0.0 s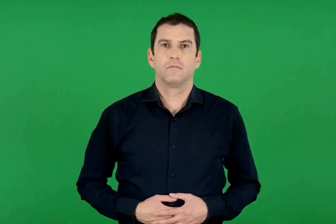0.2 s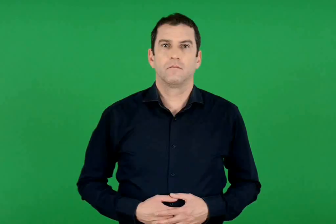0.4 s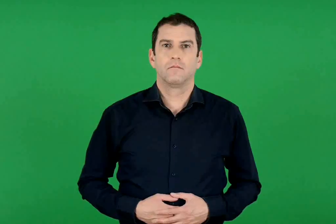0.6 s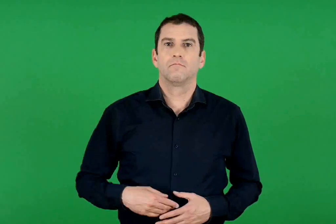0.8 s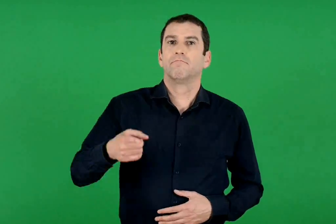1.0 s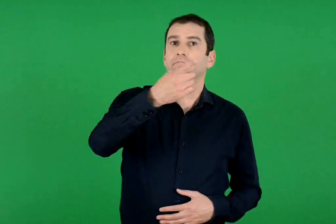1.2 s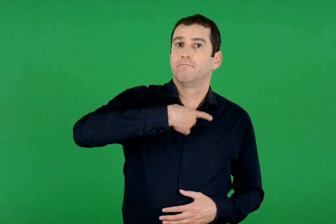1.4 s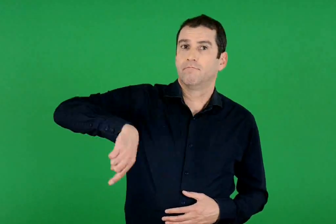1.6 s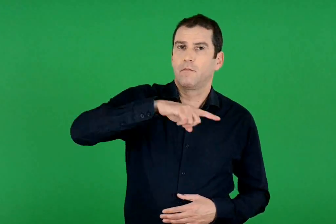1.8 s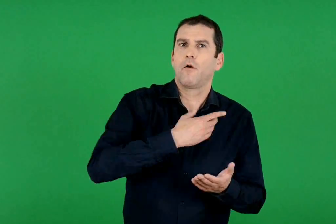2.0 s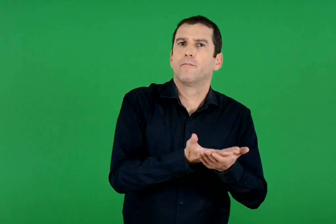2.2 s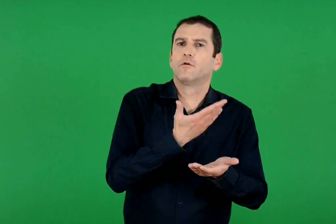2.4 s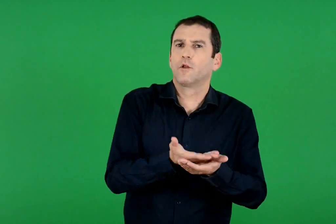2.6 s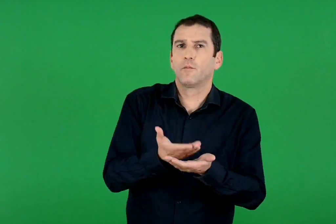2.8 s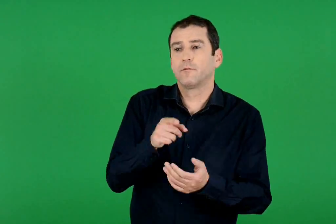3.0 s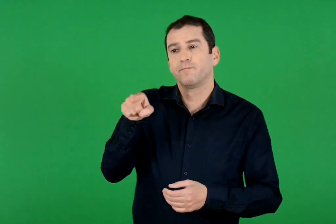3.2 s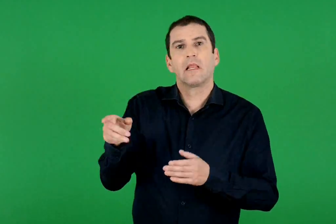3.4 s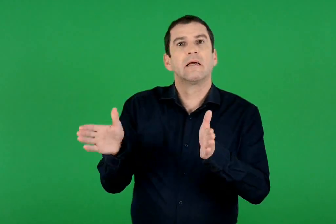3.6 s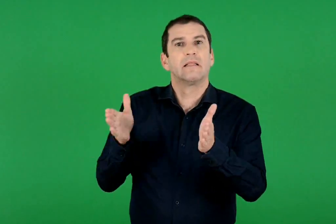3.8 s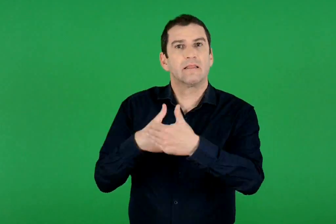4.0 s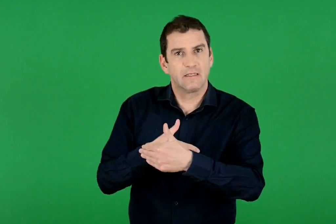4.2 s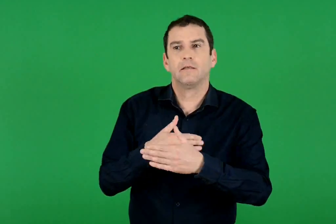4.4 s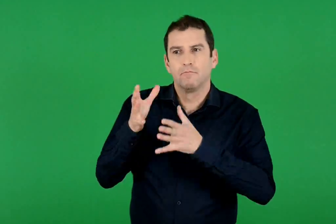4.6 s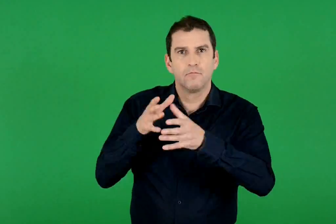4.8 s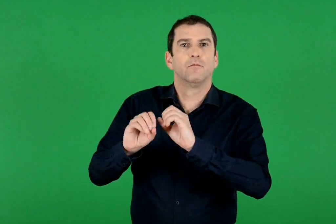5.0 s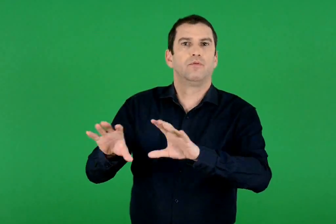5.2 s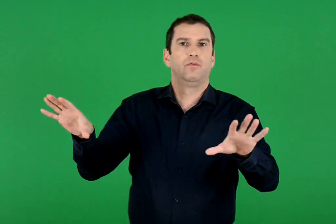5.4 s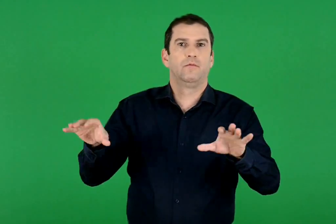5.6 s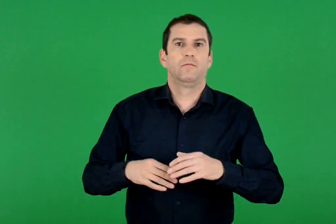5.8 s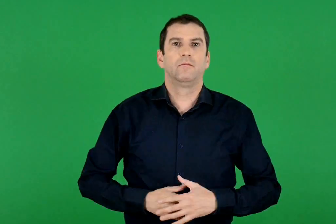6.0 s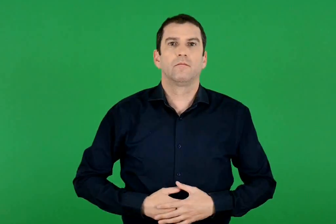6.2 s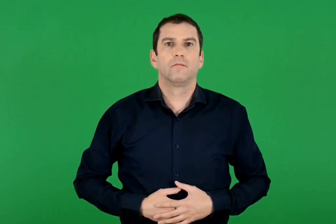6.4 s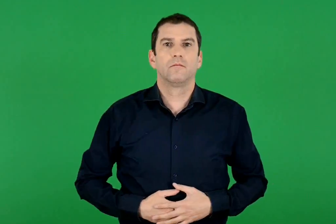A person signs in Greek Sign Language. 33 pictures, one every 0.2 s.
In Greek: ανακοινώνουμε στην τάξη τις προτάσεις μας
